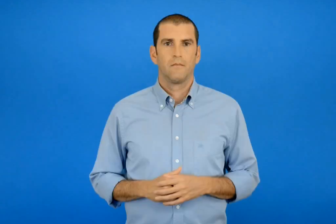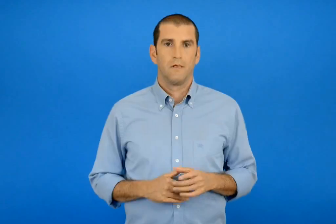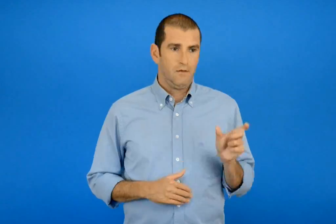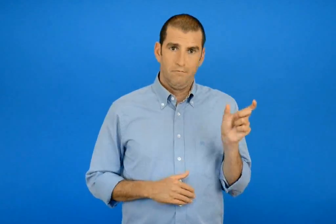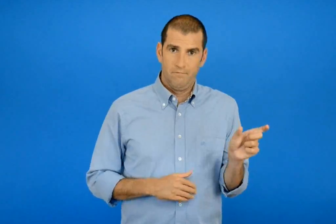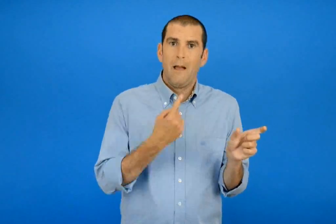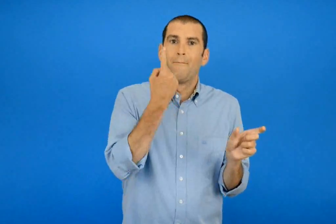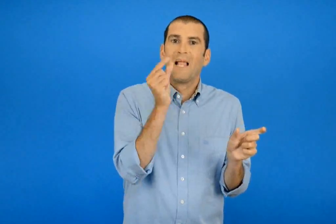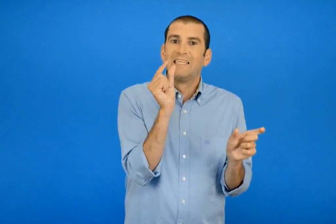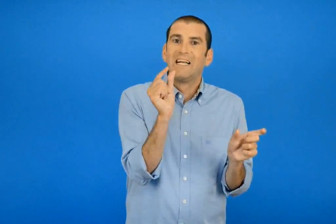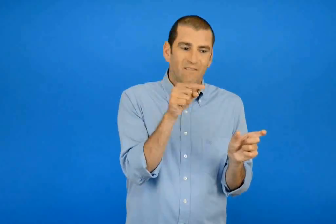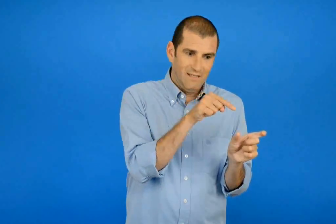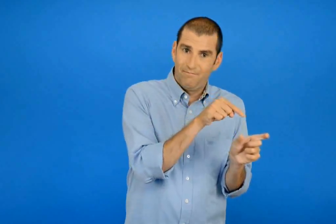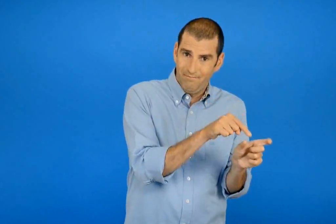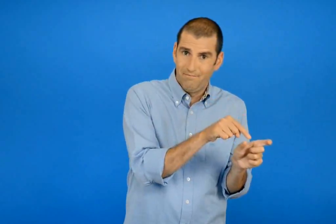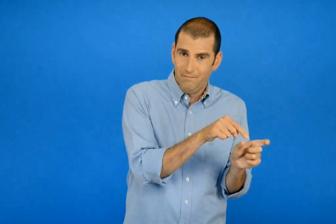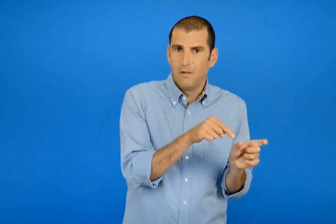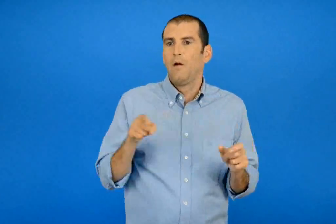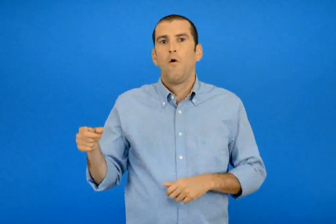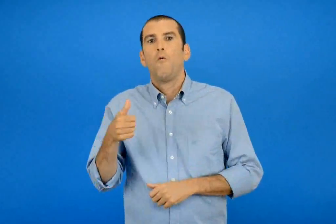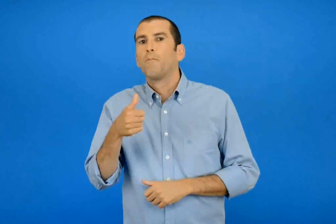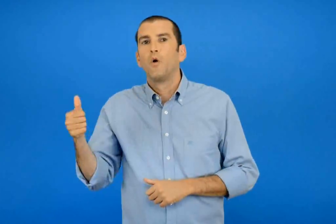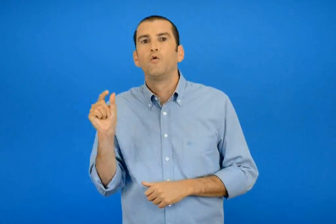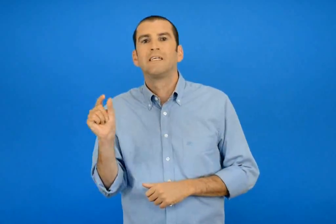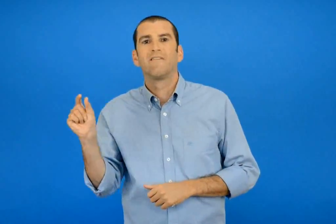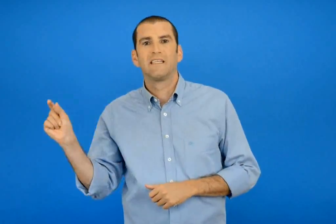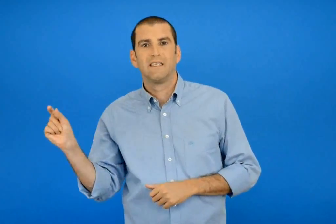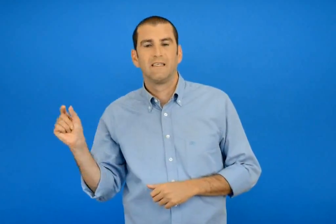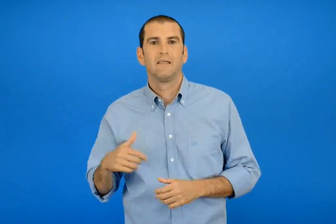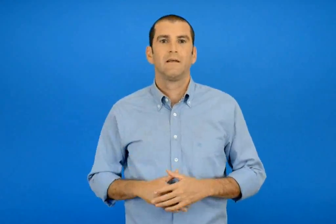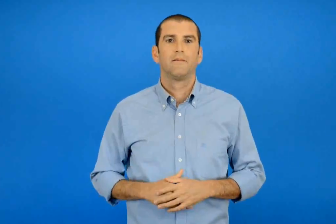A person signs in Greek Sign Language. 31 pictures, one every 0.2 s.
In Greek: 1 συλλαβή μονοσύλλαβες
